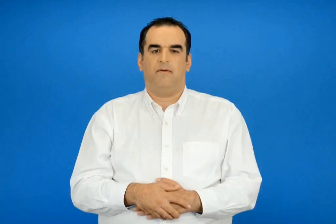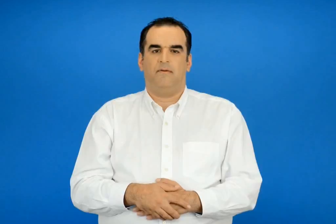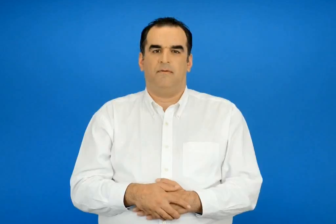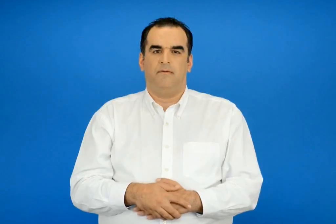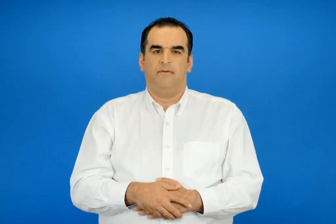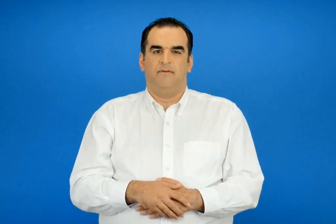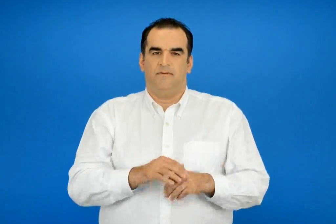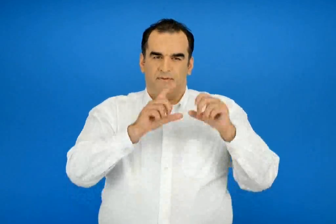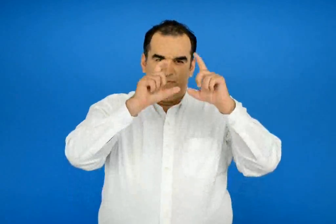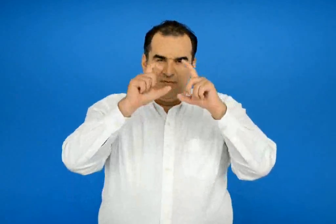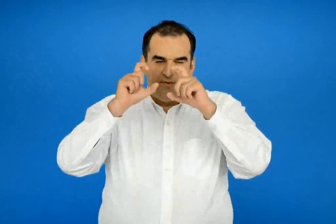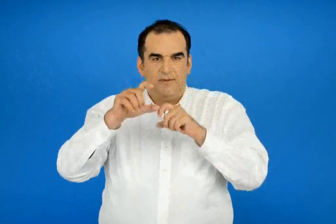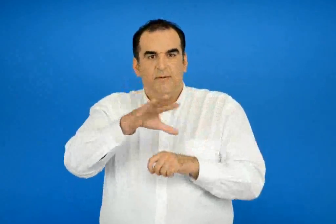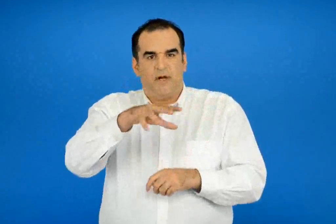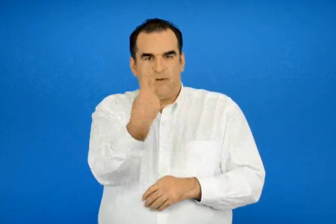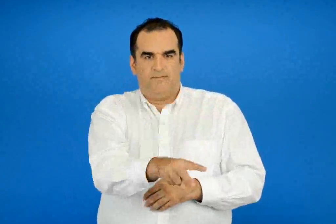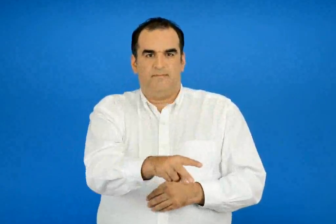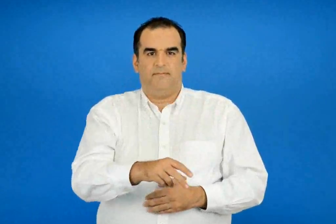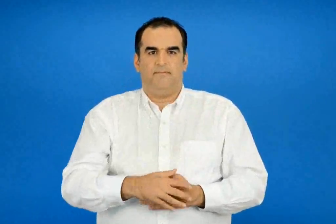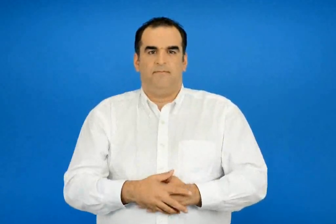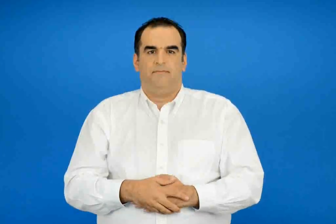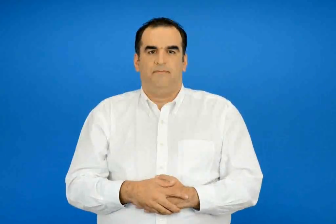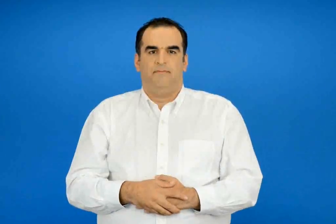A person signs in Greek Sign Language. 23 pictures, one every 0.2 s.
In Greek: φωτογραφίες από την περιοχή
